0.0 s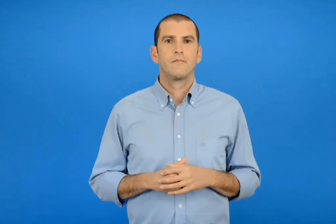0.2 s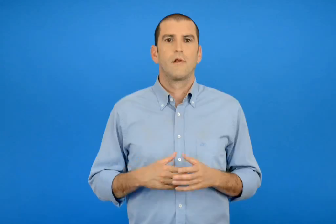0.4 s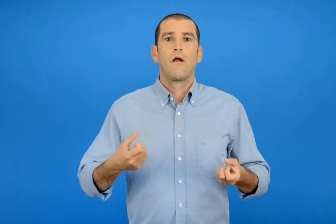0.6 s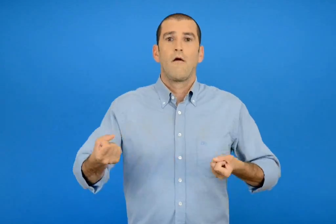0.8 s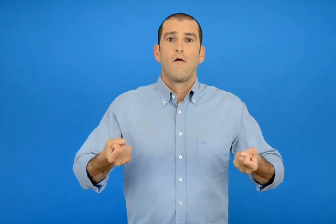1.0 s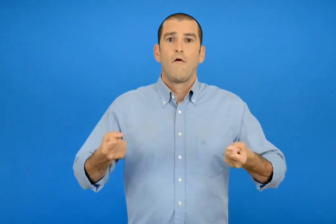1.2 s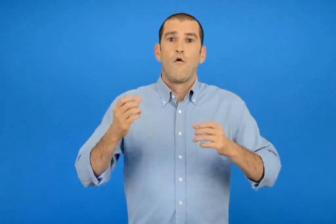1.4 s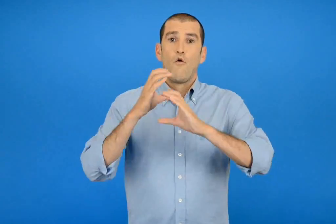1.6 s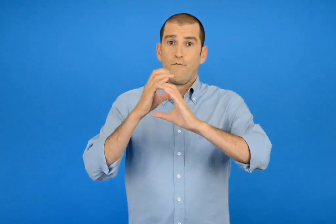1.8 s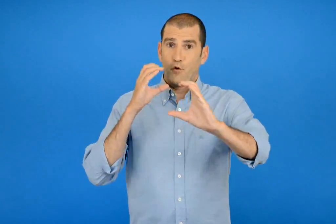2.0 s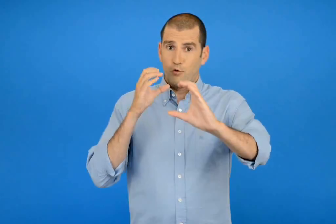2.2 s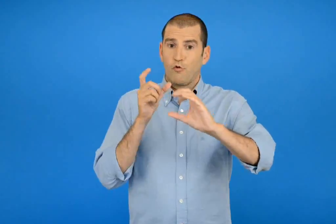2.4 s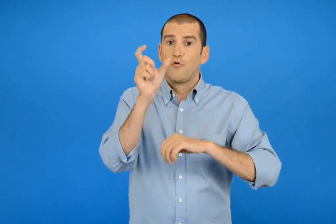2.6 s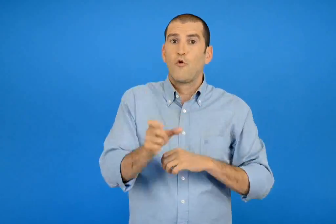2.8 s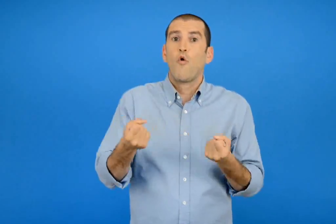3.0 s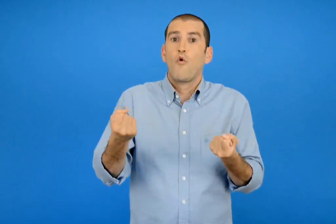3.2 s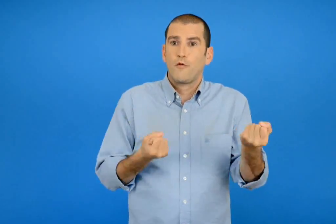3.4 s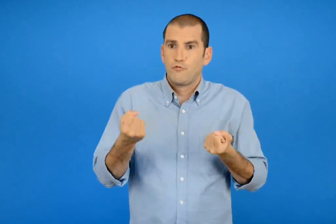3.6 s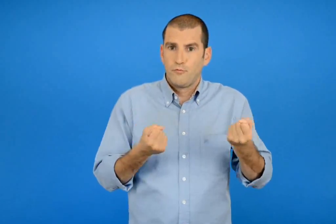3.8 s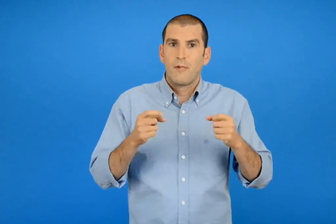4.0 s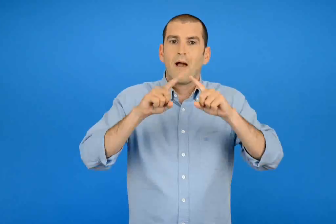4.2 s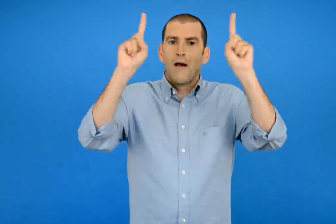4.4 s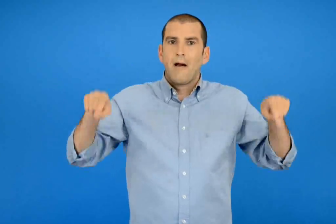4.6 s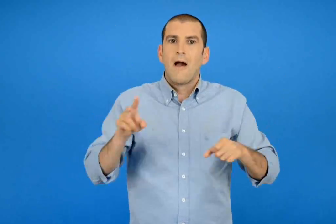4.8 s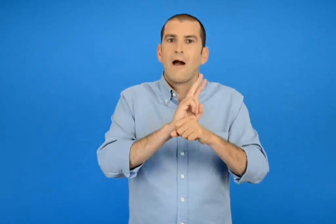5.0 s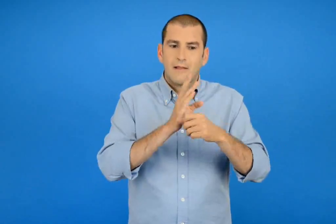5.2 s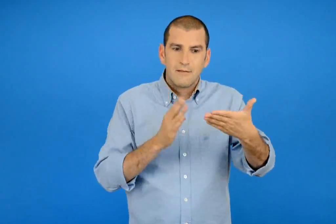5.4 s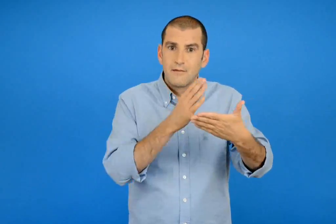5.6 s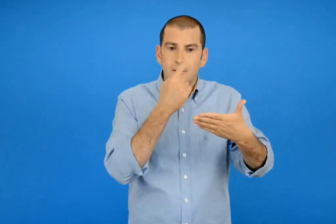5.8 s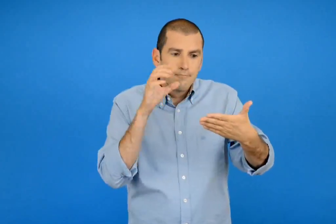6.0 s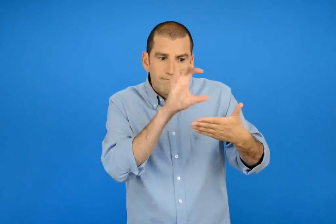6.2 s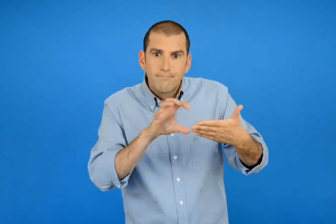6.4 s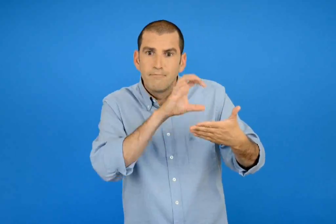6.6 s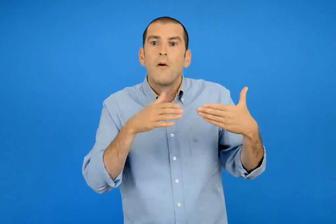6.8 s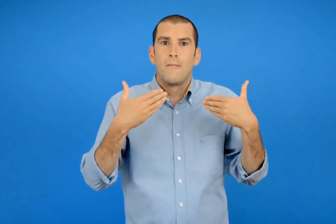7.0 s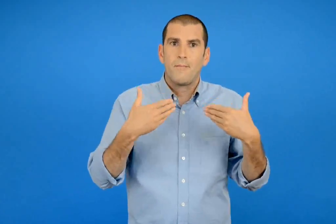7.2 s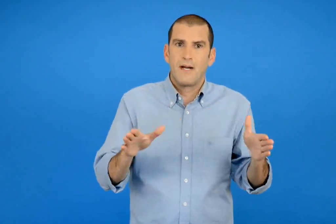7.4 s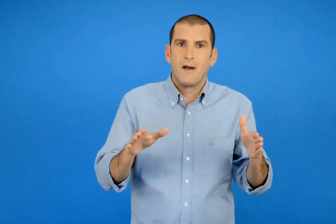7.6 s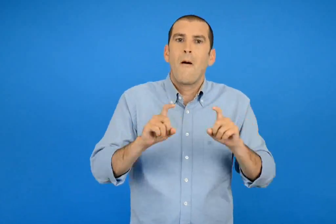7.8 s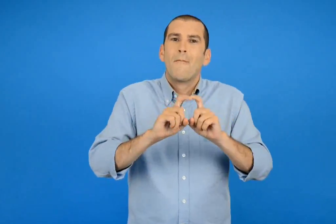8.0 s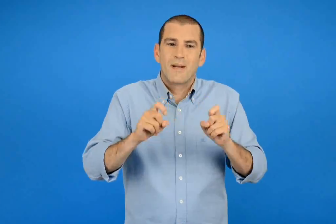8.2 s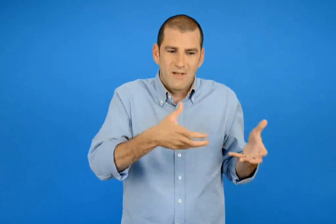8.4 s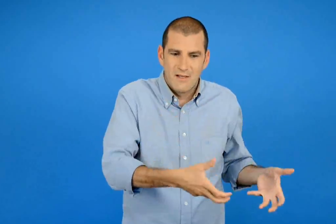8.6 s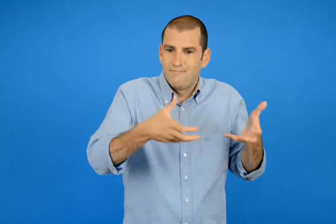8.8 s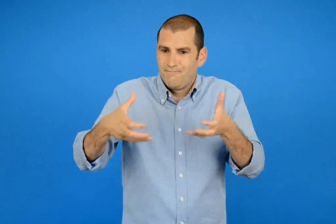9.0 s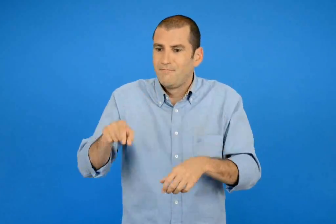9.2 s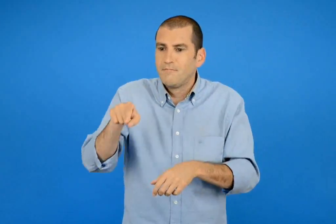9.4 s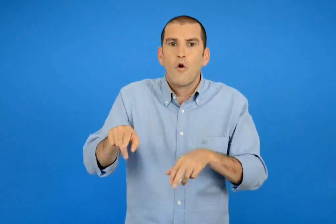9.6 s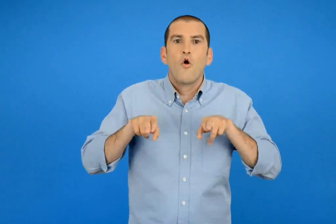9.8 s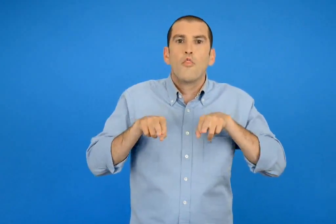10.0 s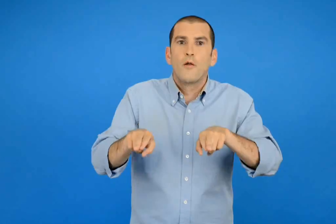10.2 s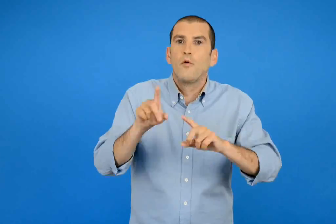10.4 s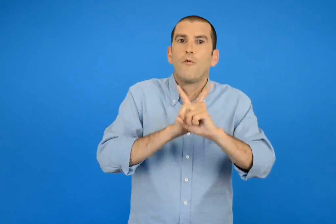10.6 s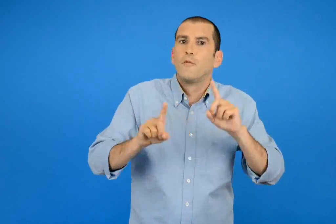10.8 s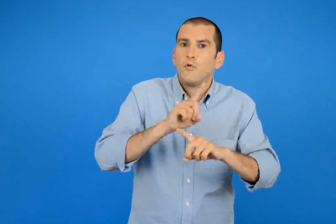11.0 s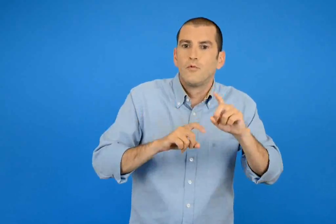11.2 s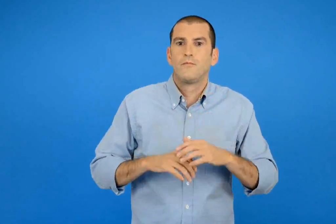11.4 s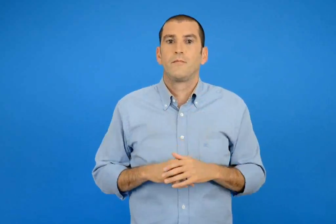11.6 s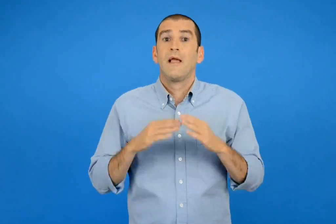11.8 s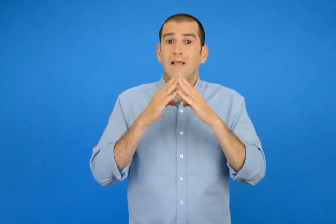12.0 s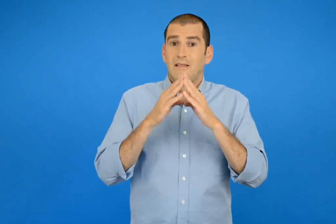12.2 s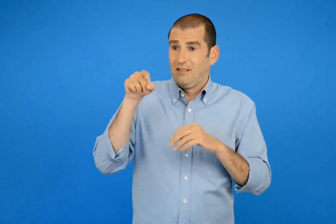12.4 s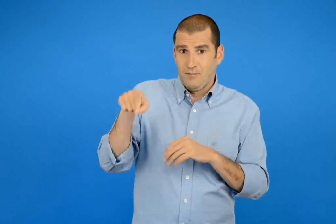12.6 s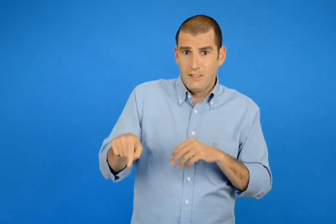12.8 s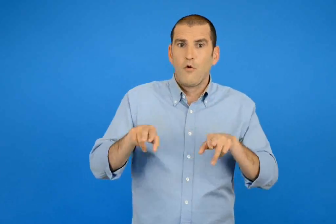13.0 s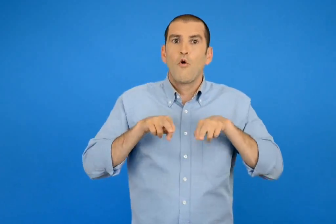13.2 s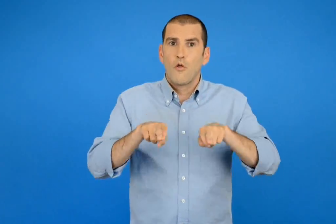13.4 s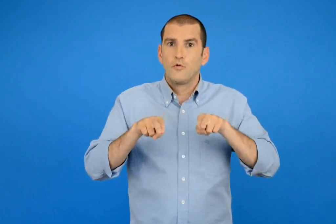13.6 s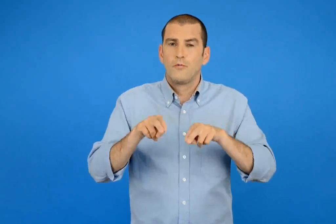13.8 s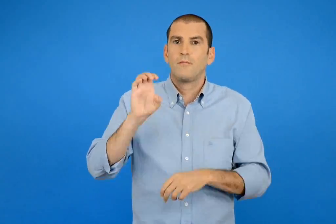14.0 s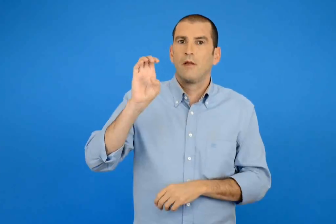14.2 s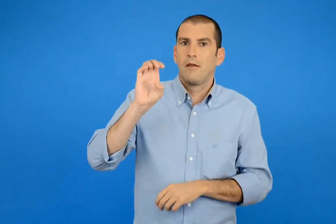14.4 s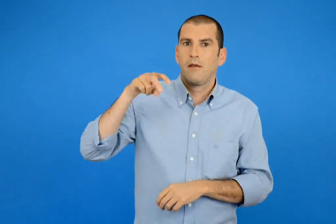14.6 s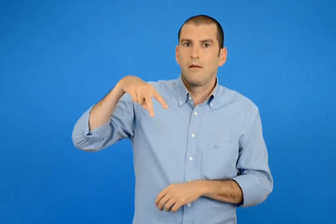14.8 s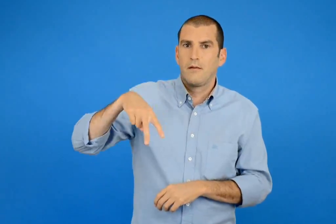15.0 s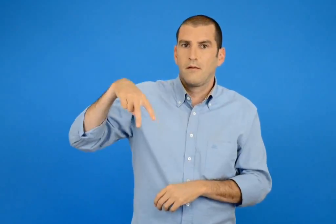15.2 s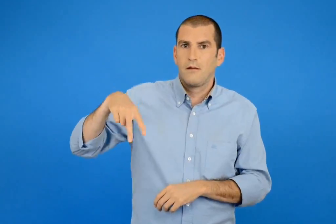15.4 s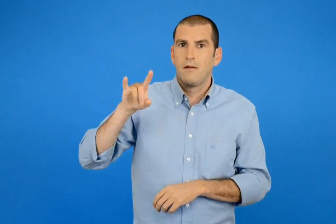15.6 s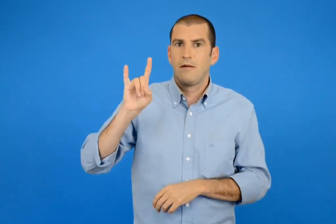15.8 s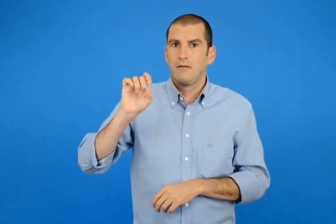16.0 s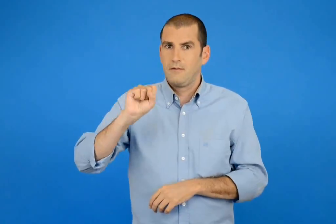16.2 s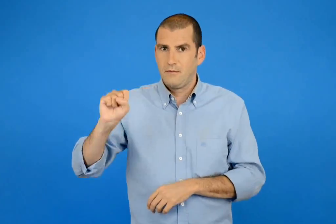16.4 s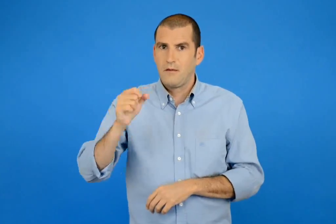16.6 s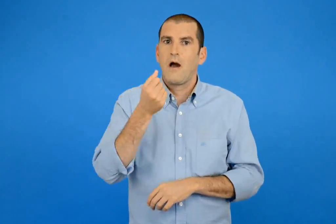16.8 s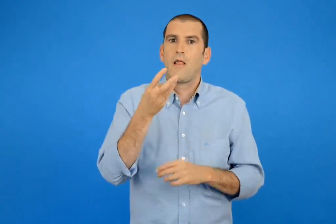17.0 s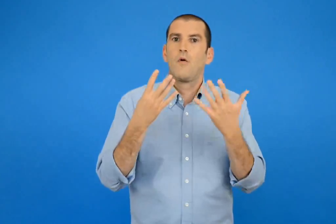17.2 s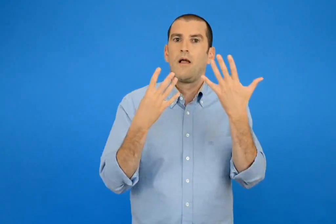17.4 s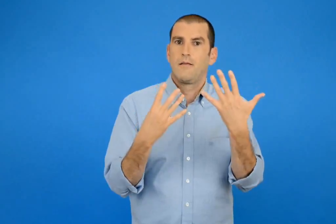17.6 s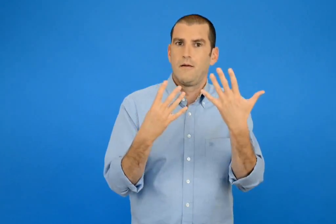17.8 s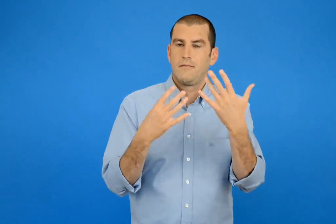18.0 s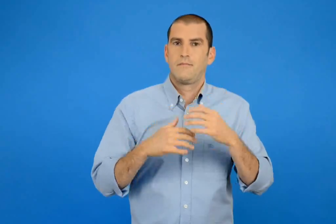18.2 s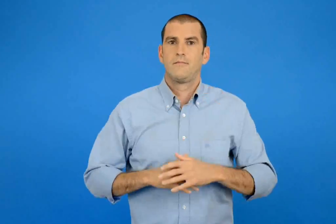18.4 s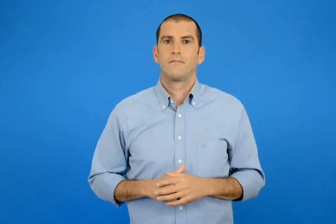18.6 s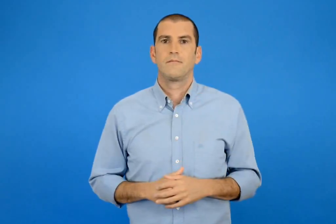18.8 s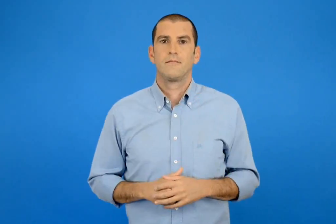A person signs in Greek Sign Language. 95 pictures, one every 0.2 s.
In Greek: ο οδηγός του φορτηγού έψαξε στο χάρτη για να βρει σε ποιο δρόμο να ξεφορτώσει τα πράγματα το σπίτι είναι στην οδό έλλης 9
